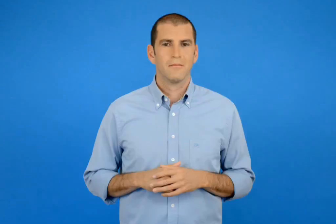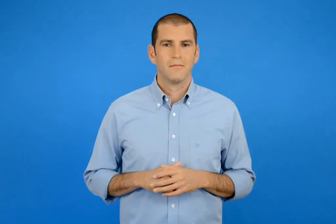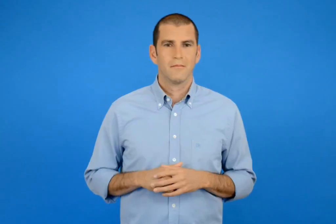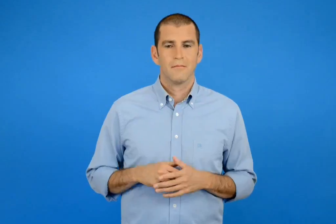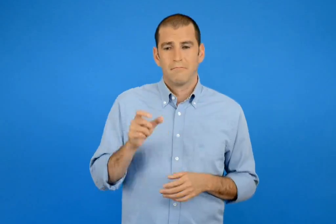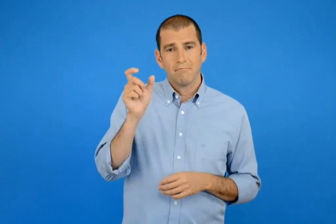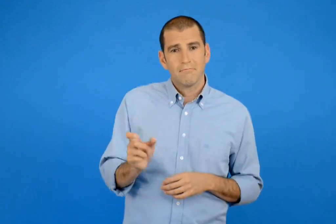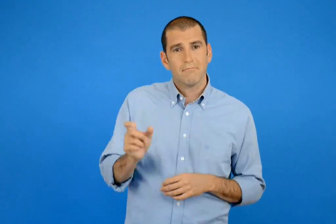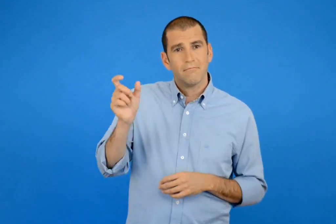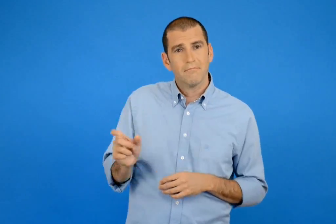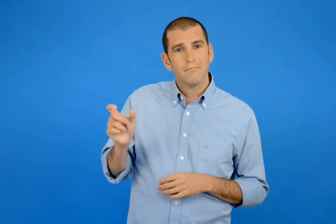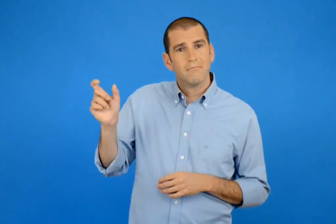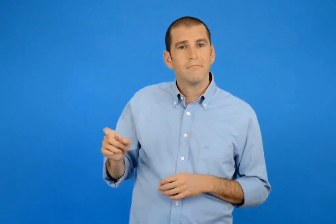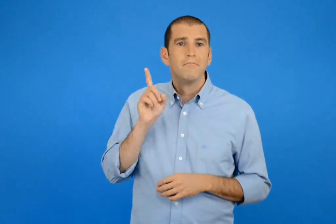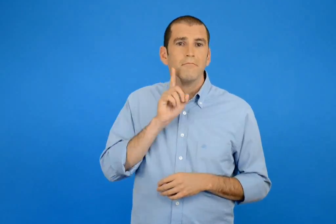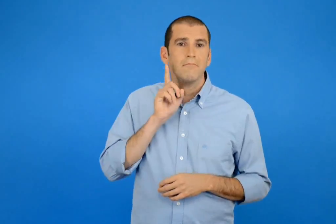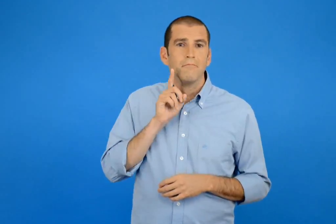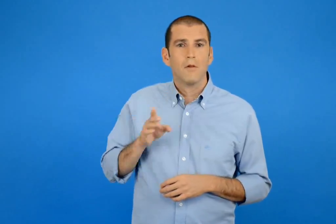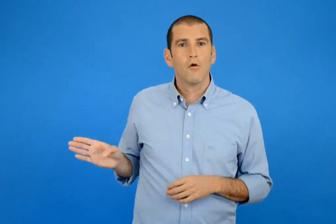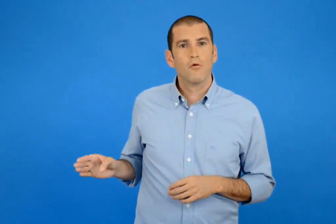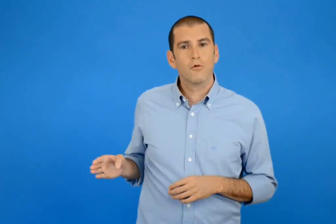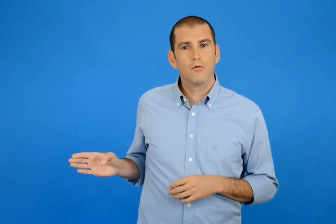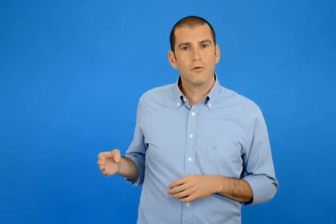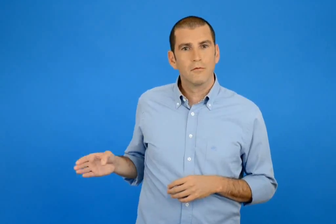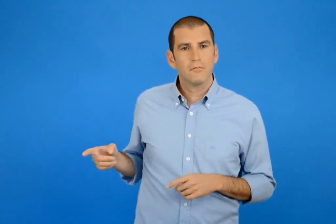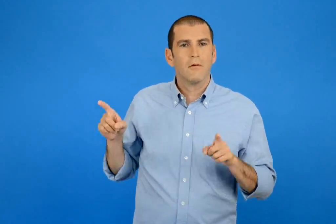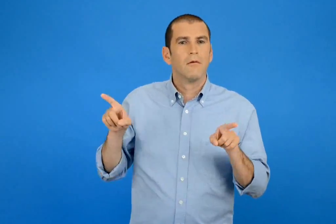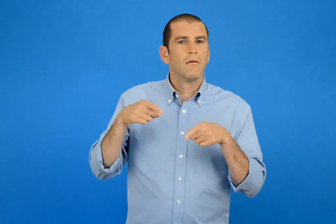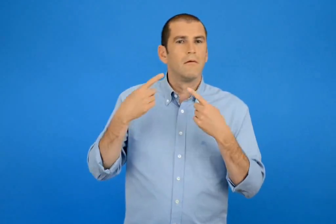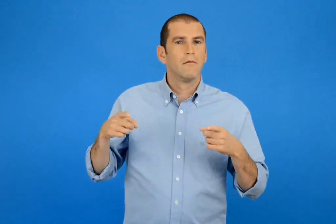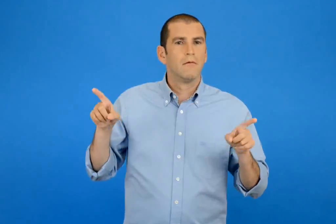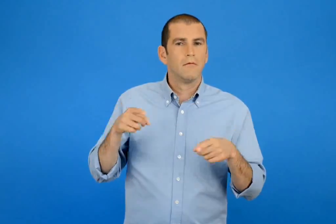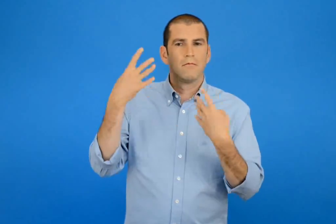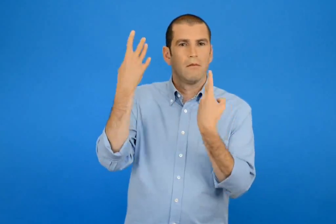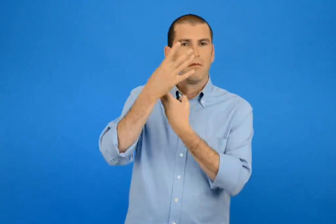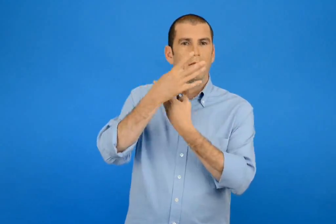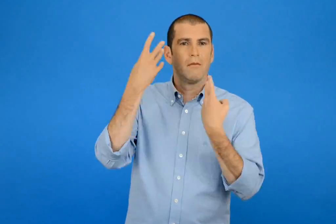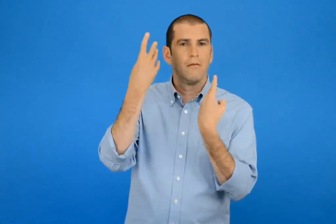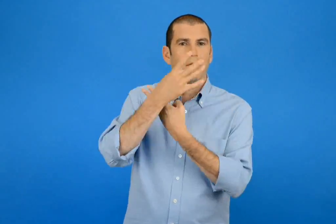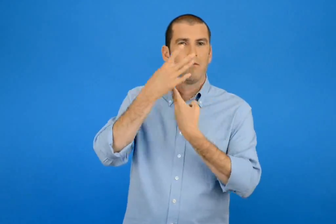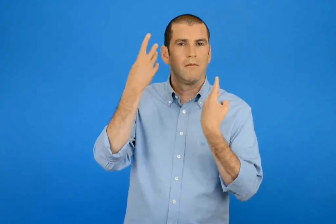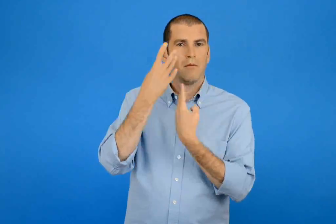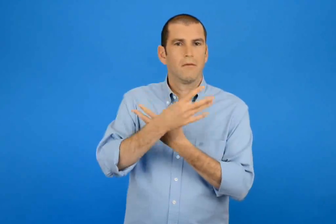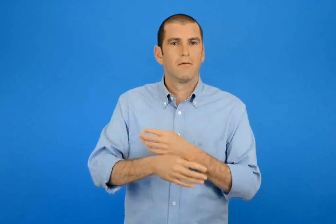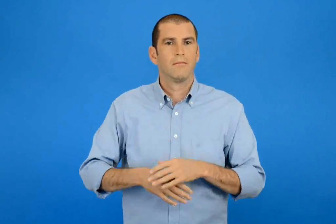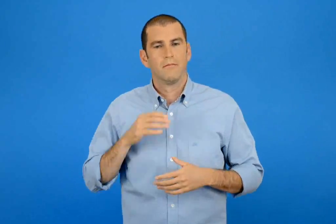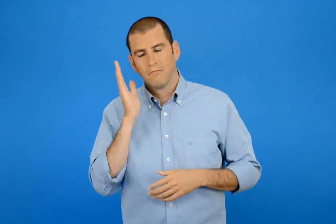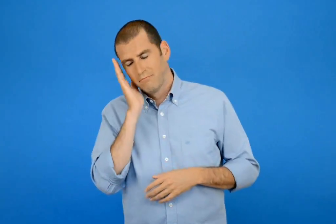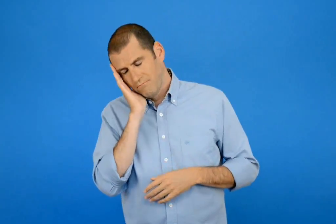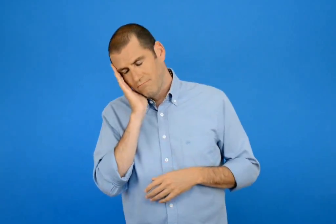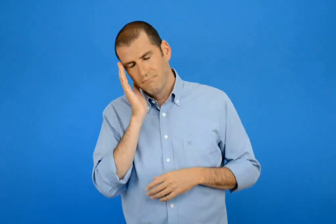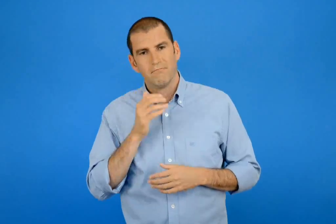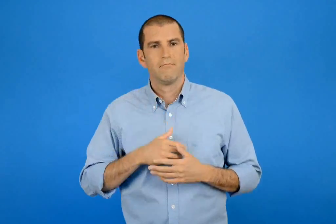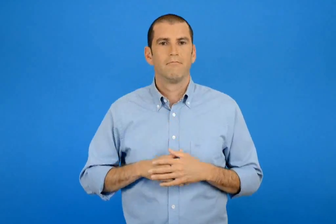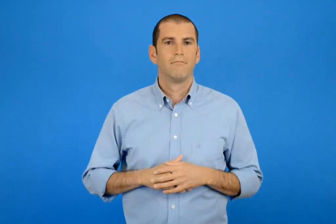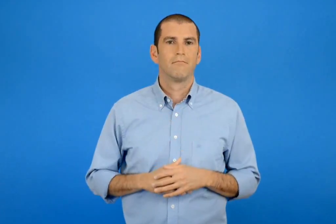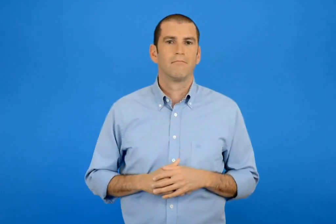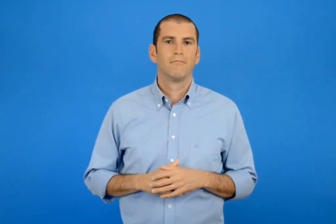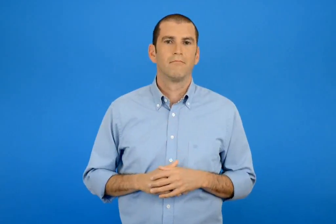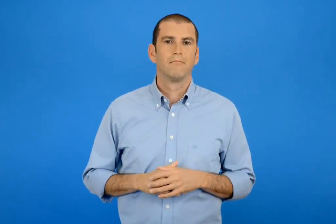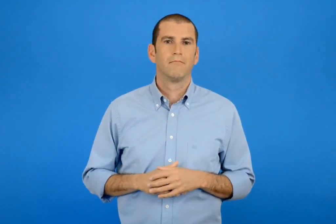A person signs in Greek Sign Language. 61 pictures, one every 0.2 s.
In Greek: γοργόνες με νανούριζαν μου κάναν χίλια νάζια
